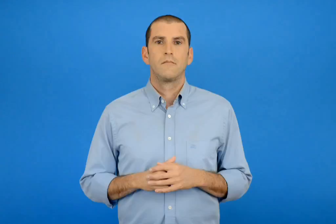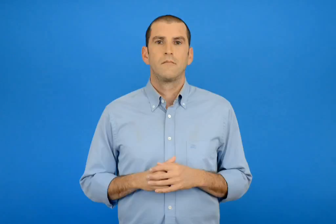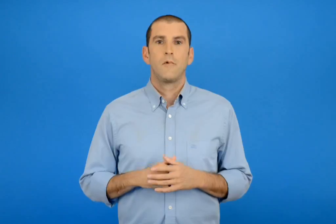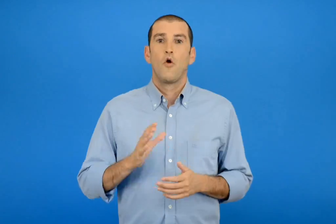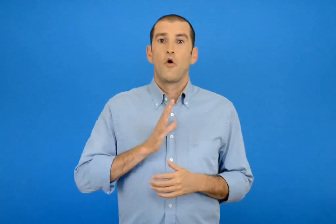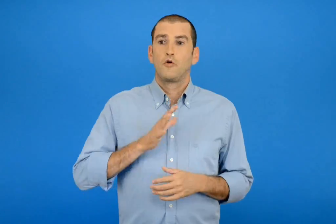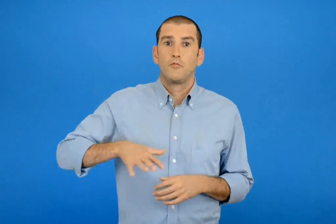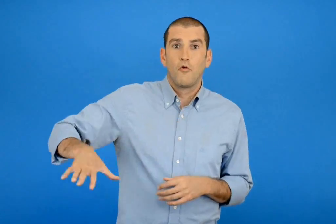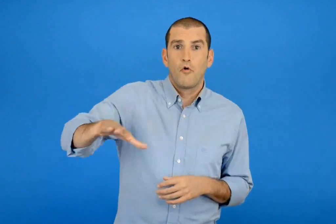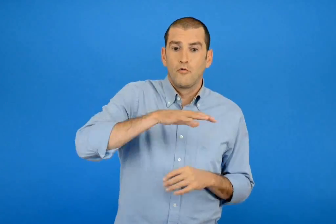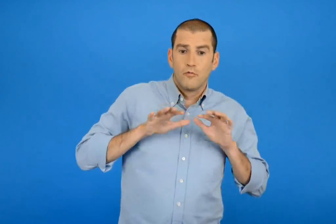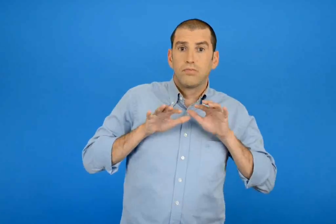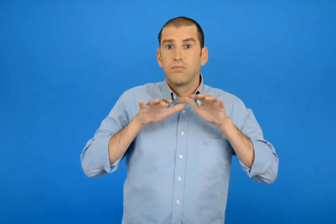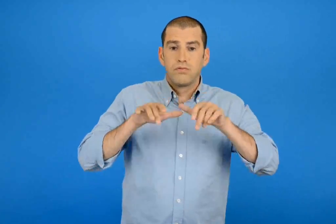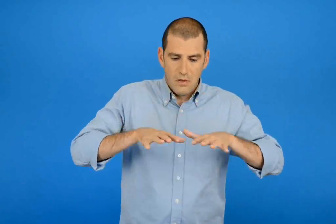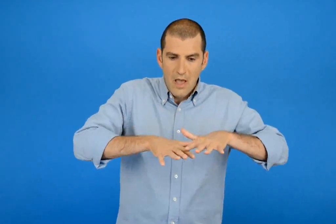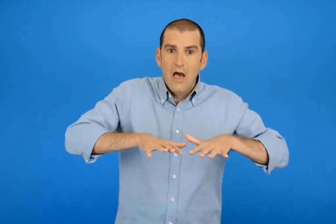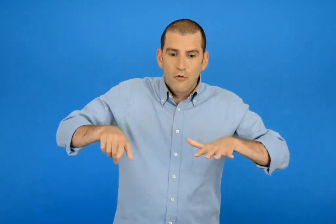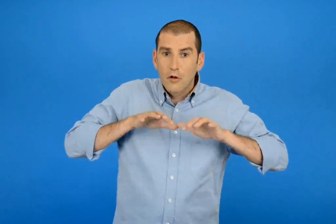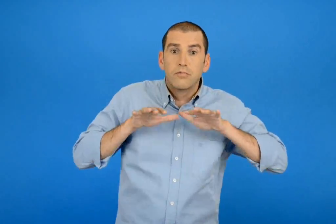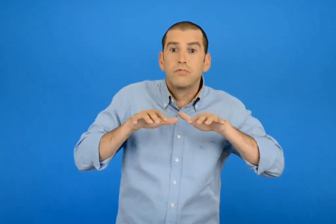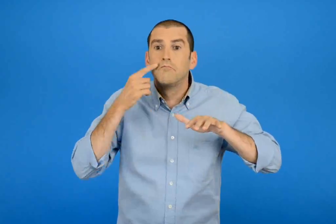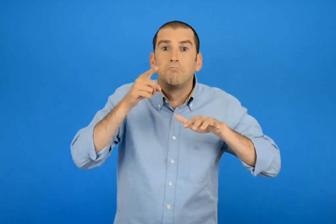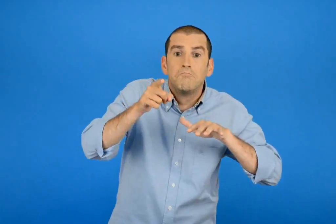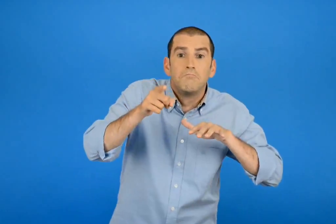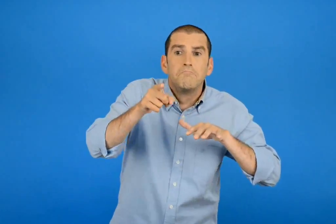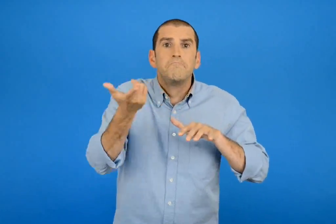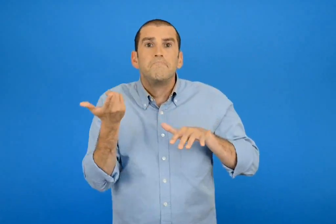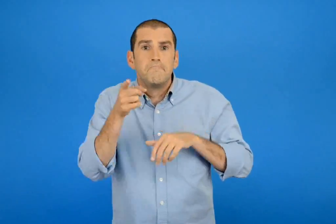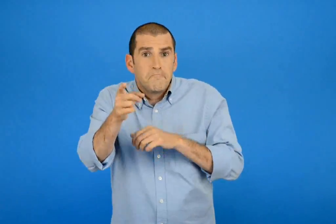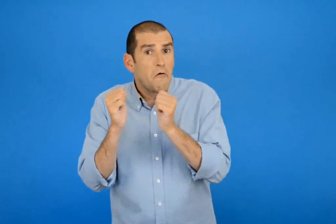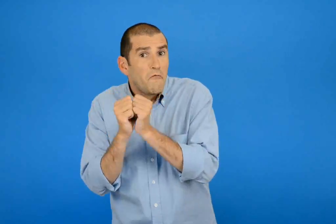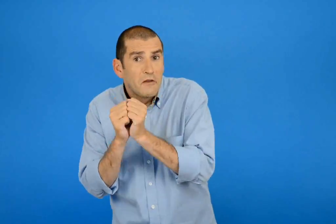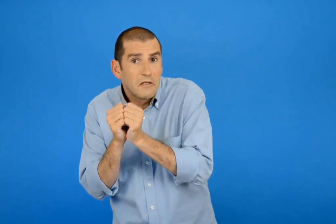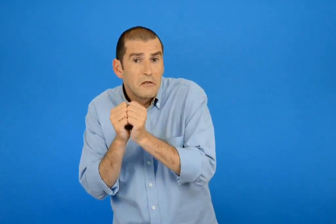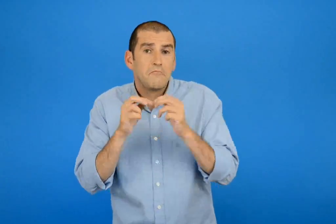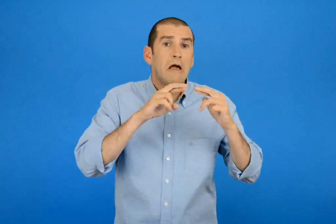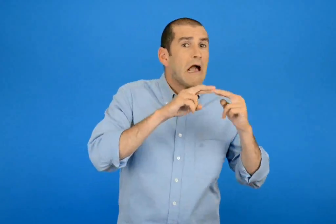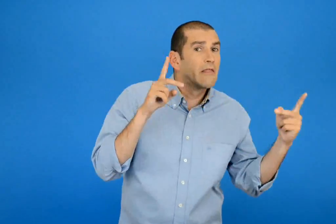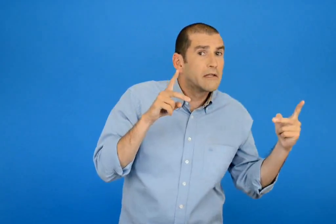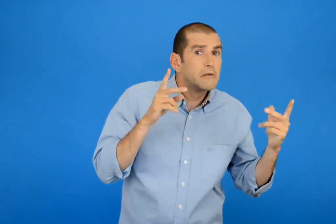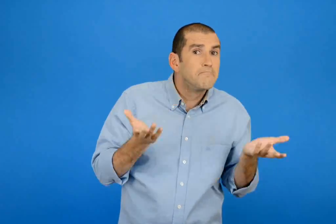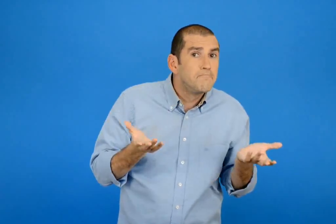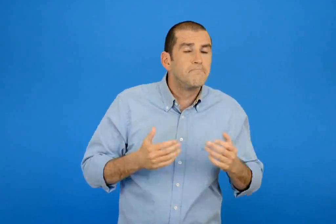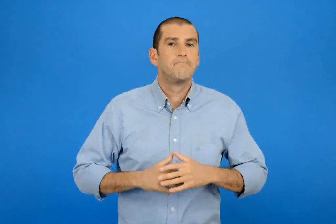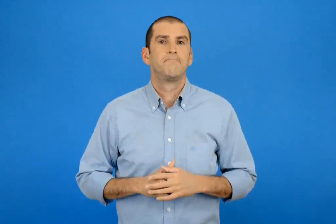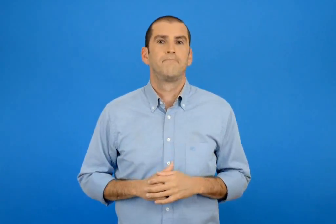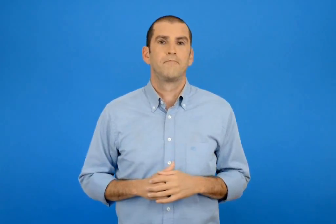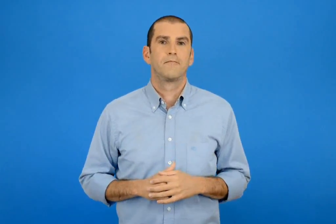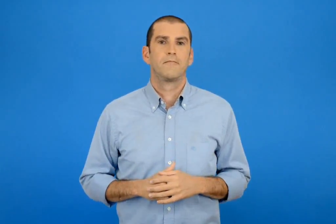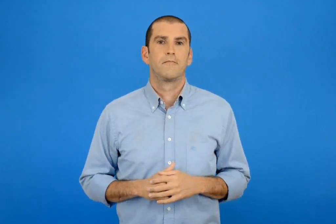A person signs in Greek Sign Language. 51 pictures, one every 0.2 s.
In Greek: όλος ο κόσμος βγήκε στην ακρογιαλιά για να το δει να ήταν άραγε φίλοι η εχθροί ;
